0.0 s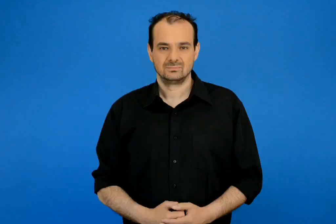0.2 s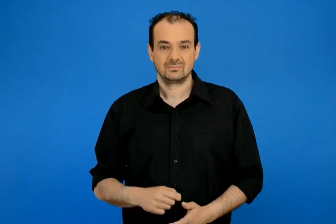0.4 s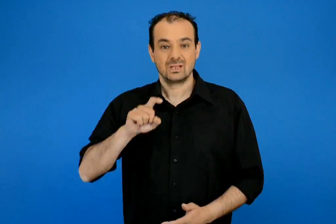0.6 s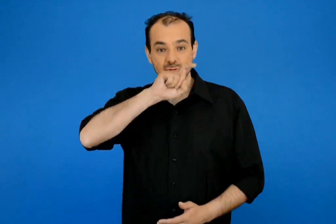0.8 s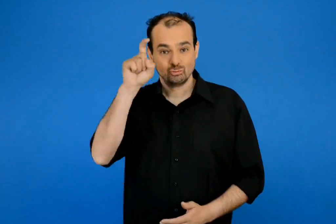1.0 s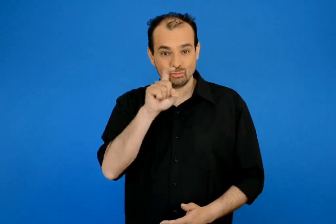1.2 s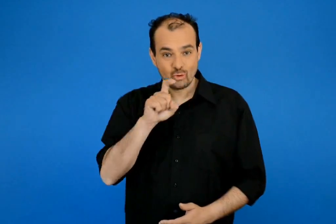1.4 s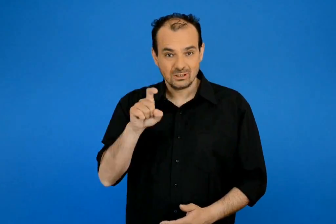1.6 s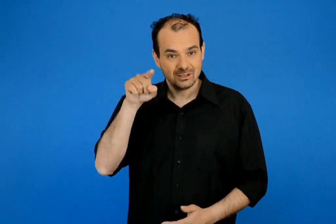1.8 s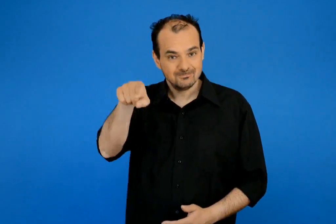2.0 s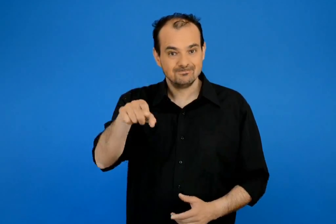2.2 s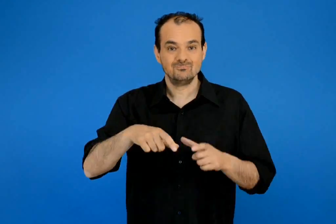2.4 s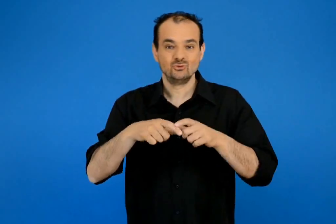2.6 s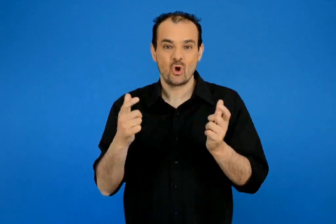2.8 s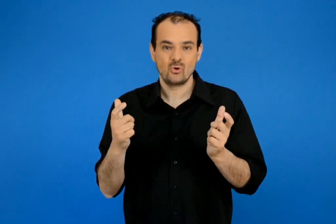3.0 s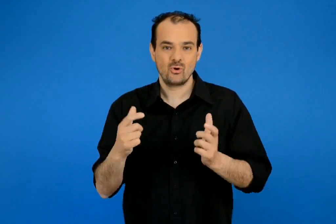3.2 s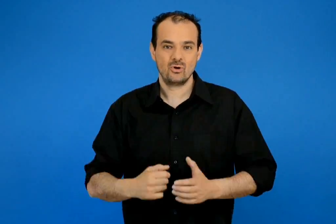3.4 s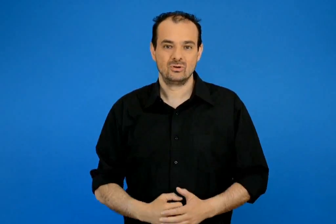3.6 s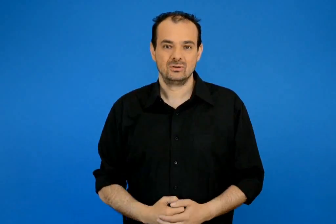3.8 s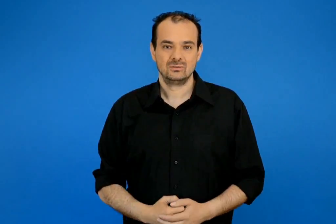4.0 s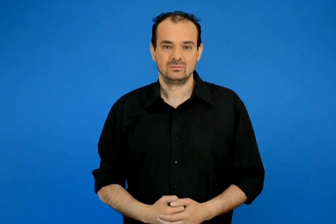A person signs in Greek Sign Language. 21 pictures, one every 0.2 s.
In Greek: η ζωή στο σχολείο
